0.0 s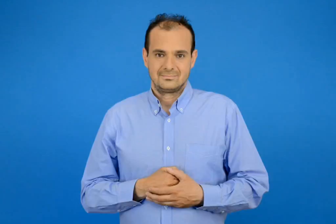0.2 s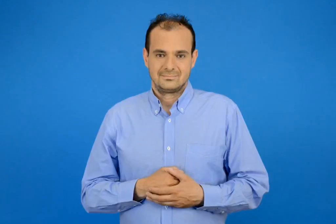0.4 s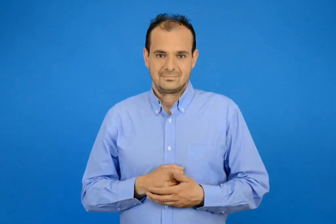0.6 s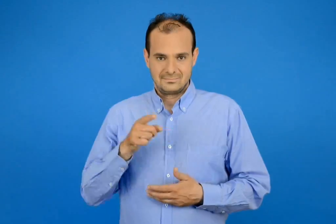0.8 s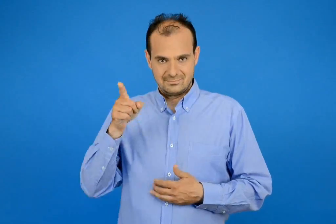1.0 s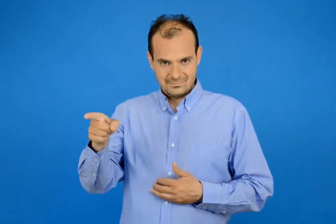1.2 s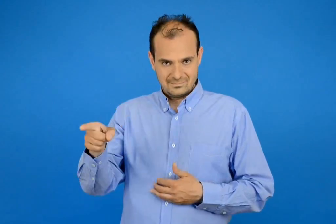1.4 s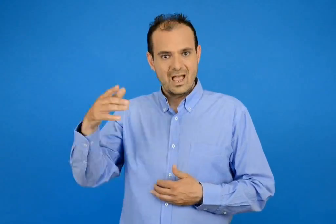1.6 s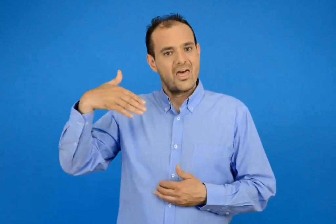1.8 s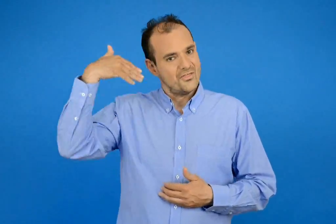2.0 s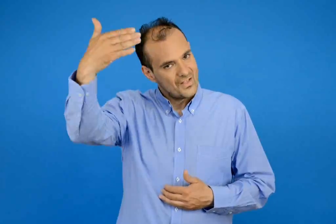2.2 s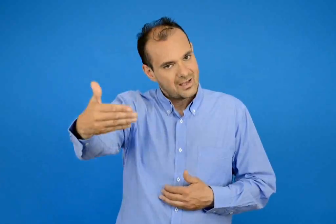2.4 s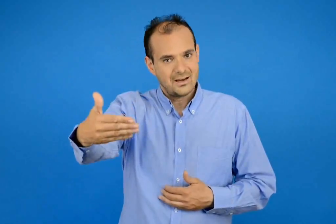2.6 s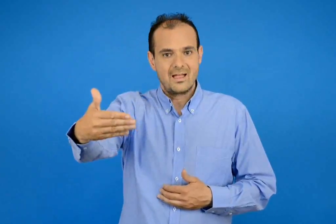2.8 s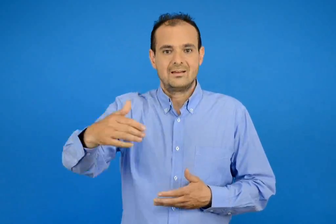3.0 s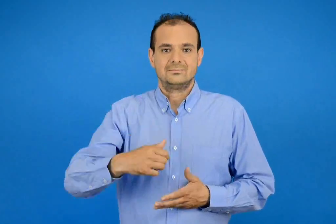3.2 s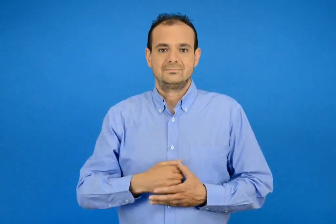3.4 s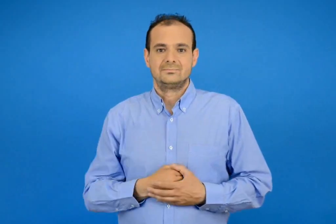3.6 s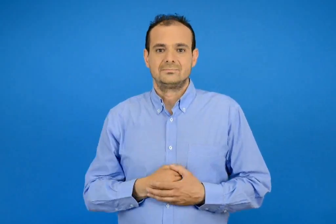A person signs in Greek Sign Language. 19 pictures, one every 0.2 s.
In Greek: θα είναι
